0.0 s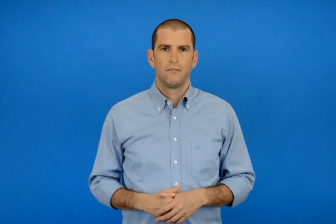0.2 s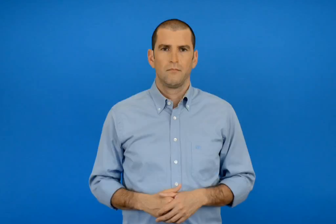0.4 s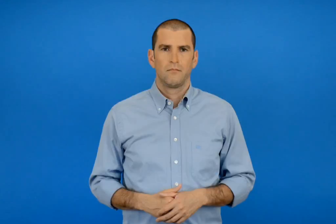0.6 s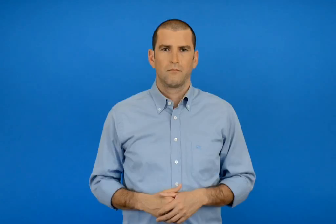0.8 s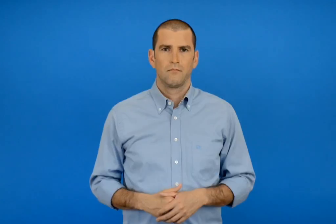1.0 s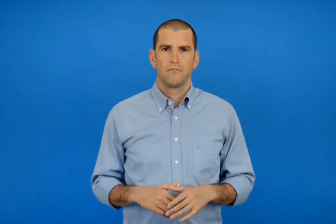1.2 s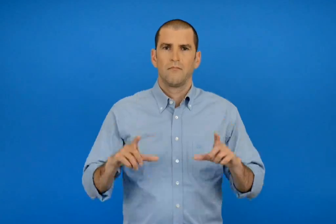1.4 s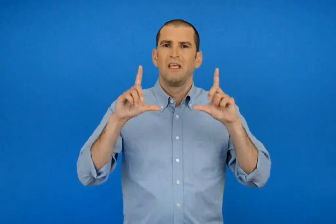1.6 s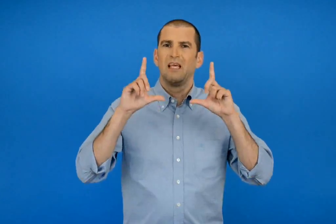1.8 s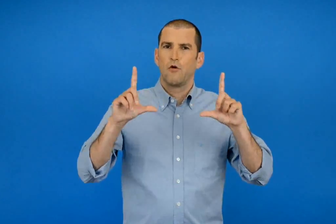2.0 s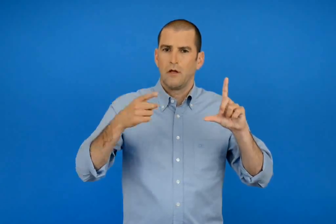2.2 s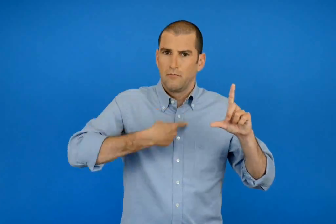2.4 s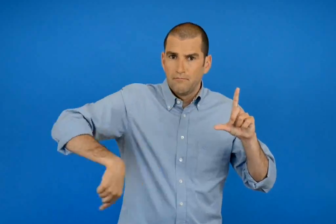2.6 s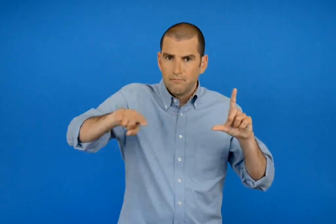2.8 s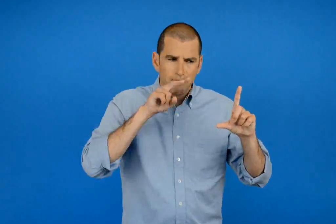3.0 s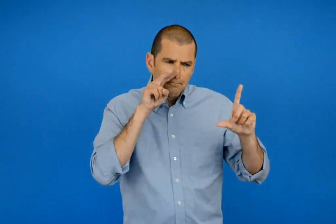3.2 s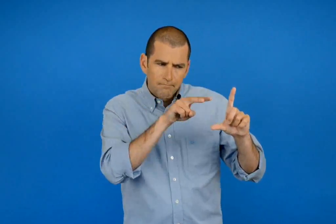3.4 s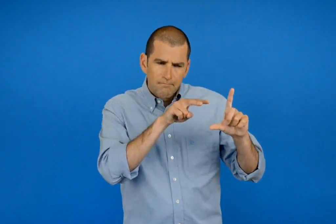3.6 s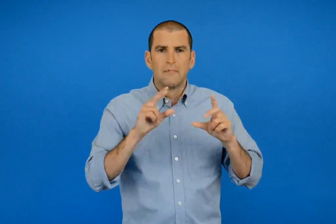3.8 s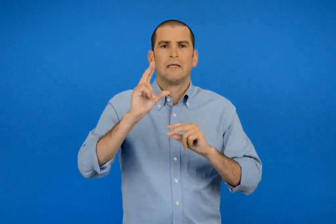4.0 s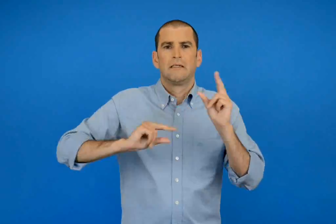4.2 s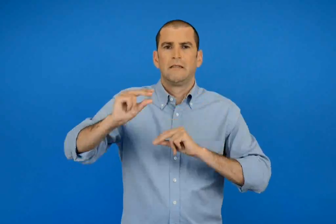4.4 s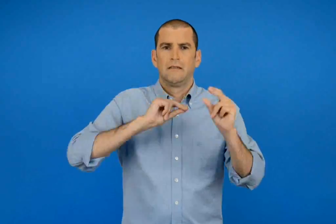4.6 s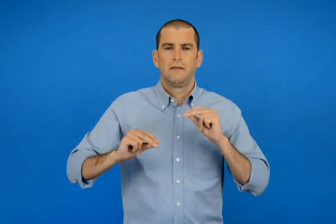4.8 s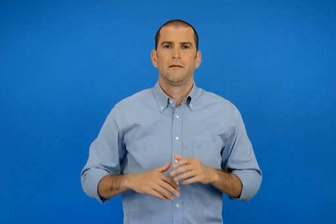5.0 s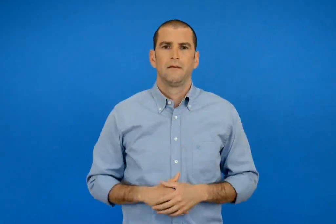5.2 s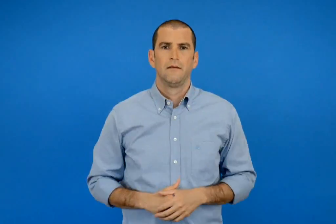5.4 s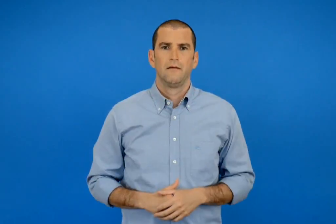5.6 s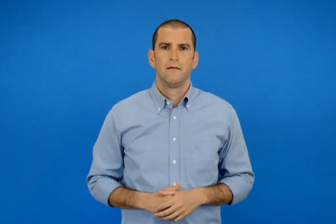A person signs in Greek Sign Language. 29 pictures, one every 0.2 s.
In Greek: παρατηρούμε την εικόνα και συζητάμε
